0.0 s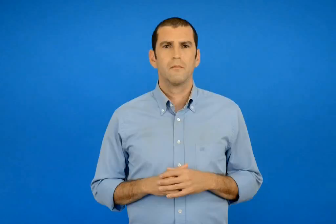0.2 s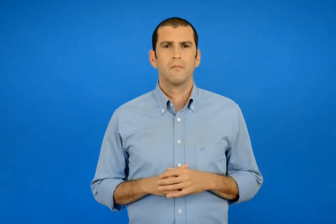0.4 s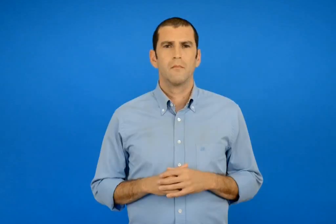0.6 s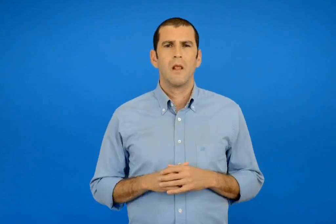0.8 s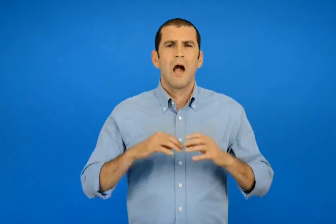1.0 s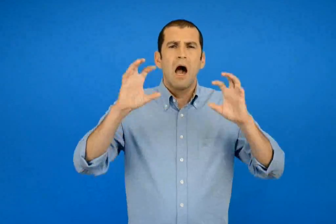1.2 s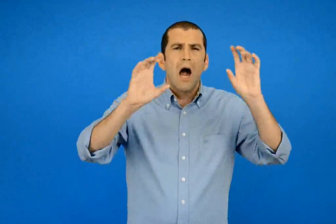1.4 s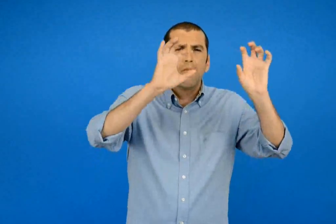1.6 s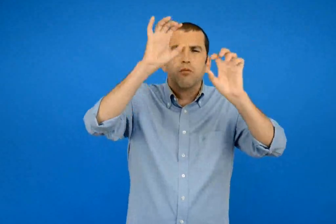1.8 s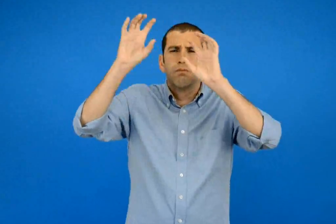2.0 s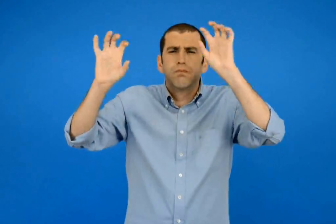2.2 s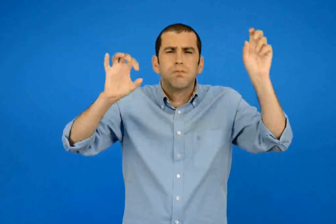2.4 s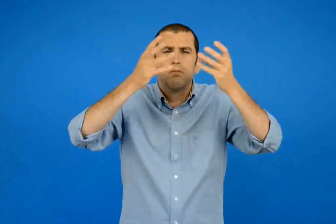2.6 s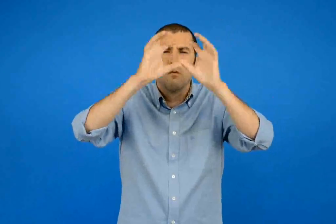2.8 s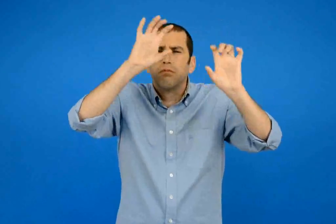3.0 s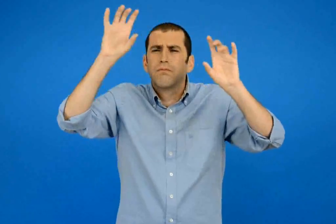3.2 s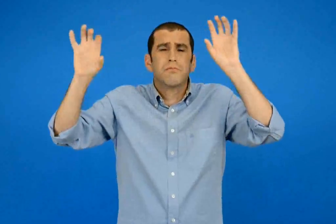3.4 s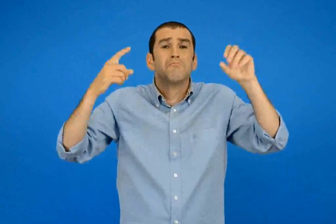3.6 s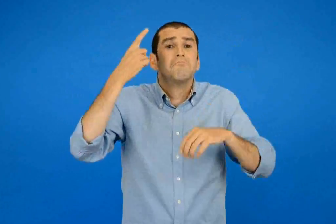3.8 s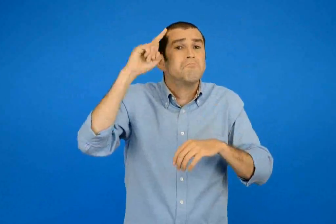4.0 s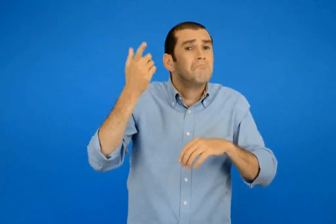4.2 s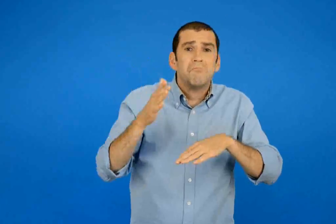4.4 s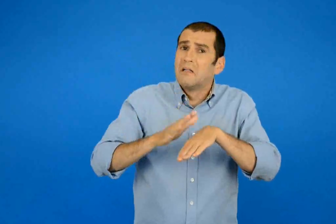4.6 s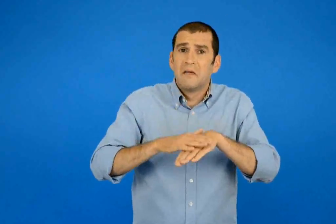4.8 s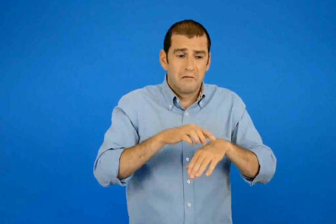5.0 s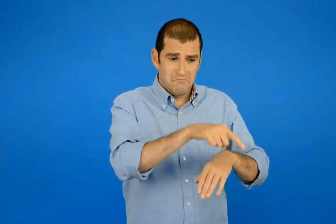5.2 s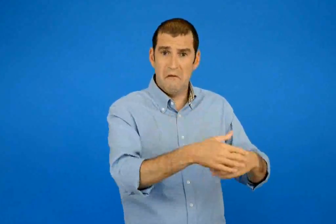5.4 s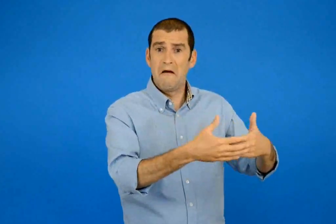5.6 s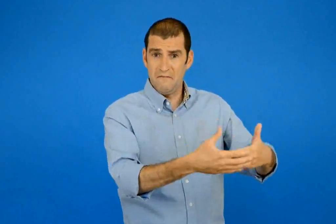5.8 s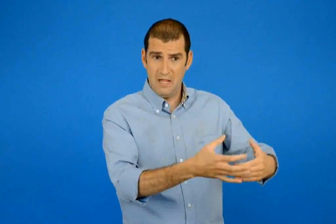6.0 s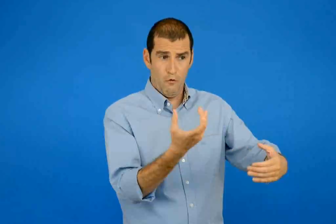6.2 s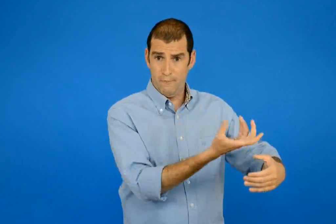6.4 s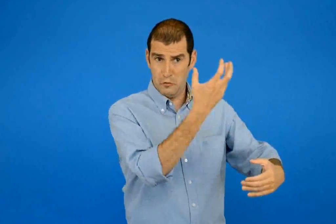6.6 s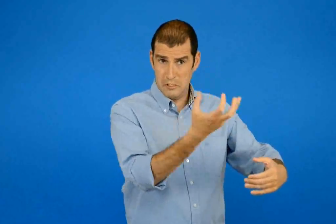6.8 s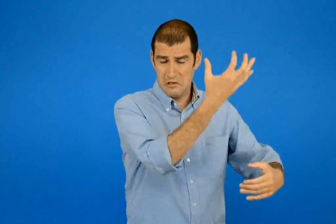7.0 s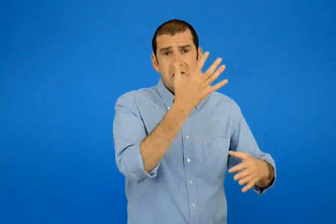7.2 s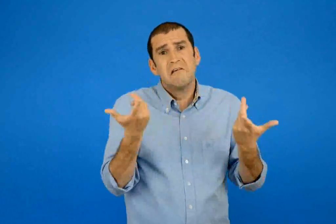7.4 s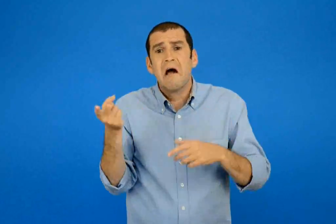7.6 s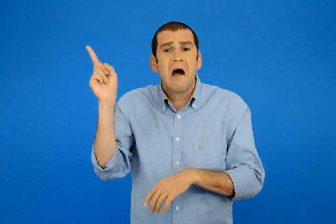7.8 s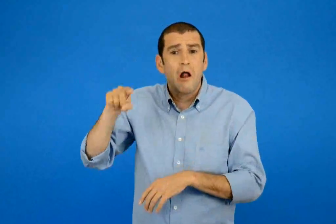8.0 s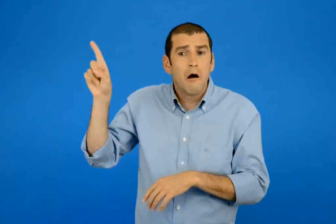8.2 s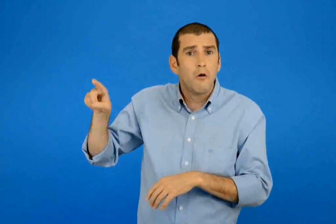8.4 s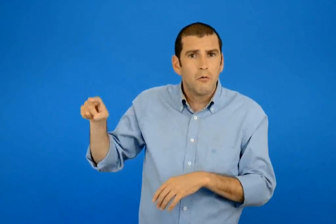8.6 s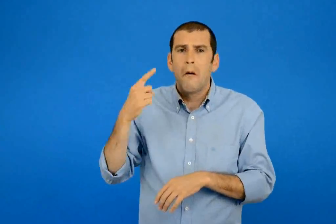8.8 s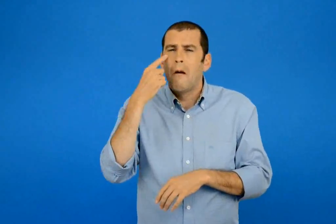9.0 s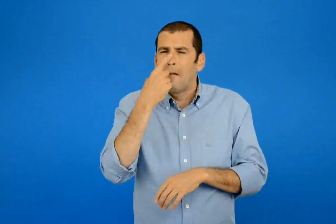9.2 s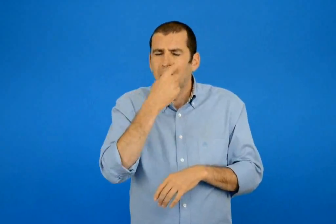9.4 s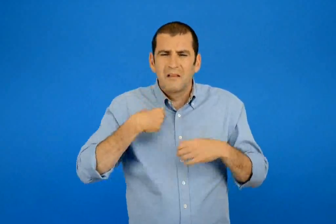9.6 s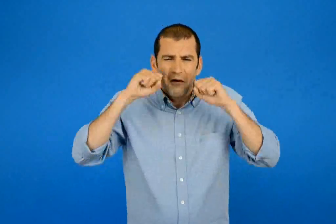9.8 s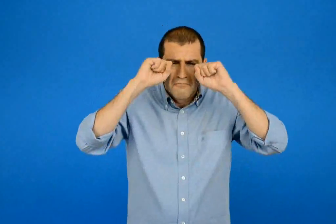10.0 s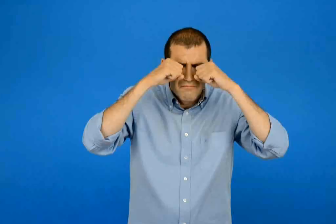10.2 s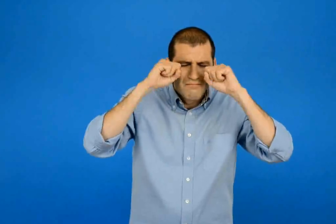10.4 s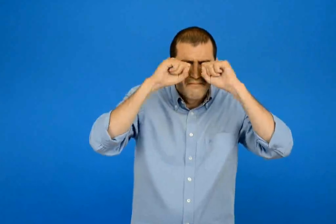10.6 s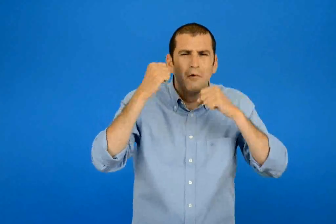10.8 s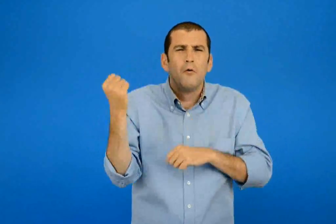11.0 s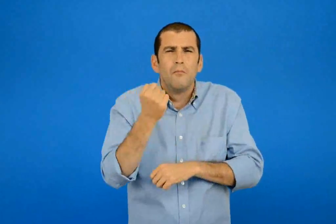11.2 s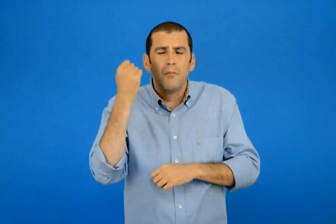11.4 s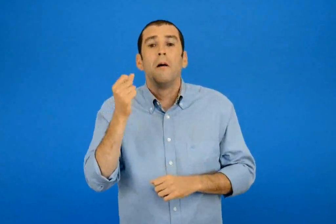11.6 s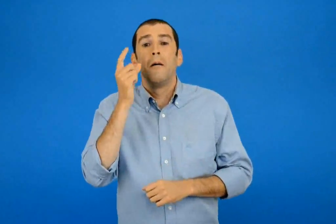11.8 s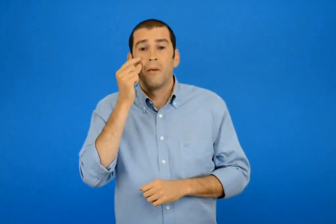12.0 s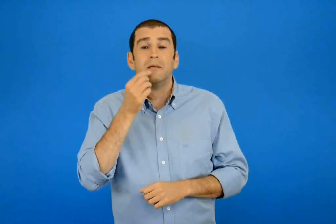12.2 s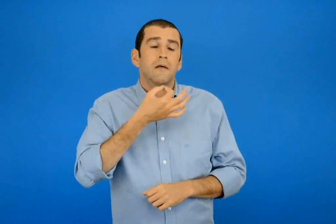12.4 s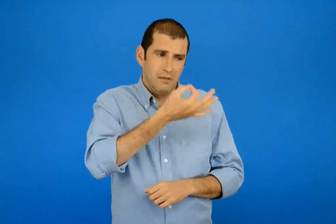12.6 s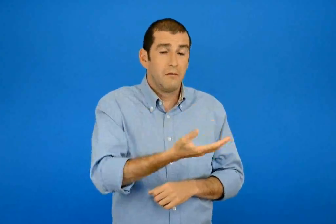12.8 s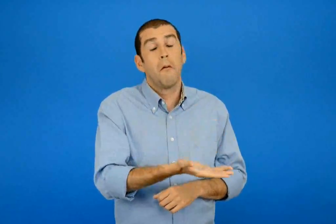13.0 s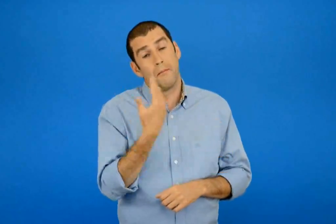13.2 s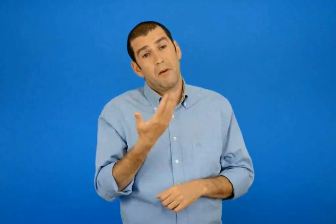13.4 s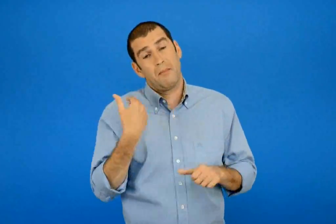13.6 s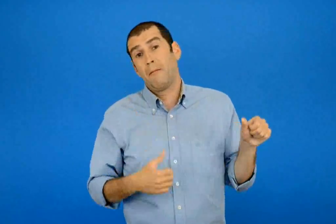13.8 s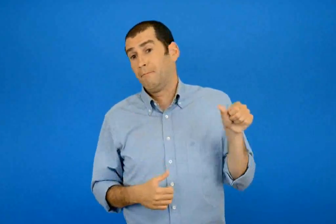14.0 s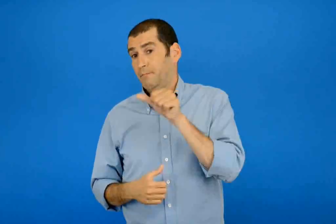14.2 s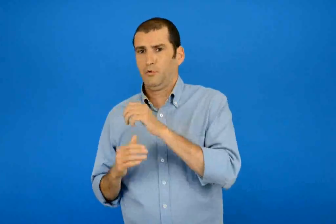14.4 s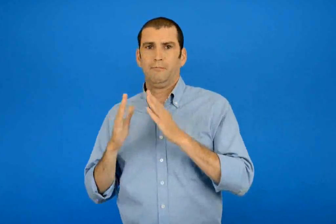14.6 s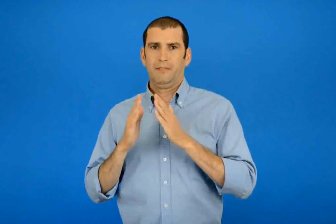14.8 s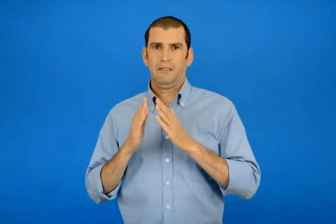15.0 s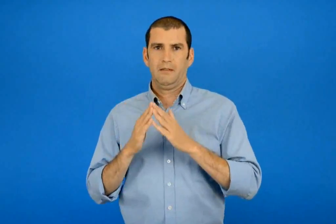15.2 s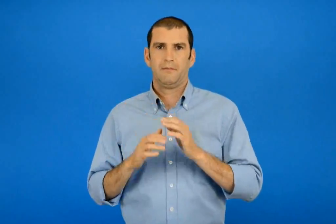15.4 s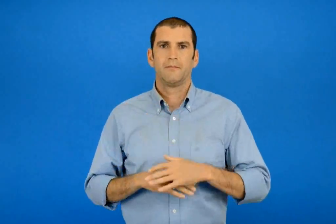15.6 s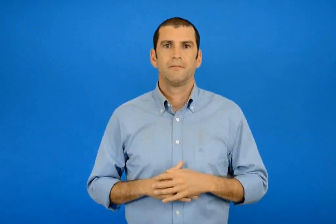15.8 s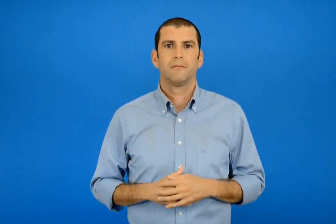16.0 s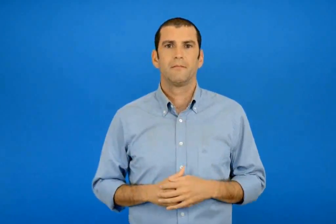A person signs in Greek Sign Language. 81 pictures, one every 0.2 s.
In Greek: είχε πολύ καπνό γενικά δεν ξέρω αν έφταιγε η φωτιά από το βαρέλι η κάτι άλλο έτσουξαν τα ματιά μας για αυτό ο μπαμπάς είπε να επιστρέψουμε στο σπίτι
